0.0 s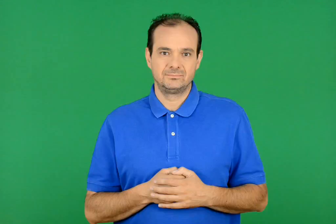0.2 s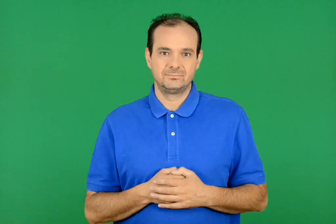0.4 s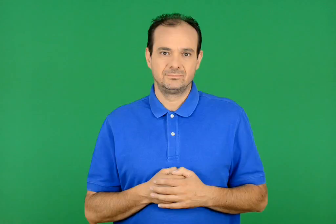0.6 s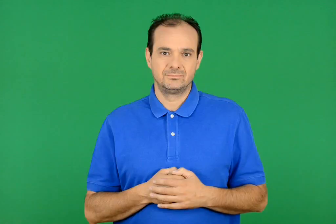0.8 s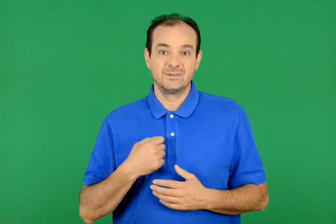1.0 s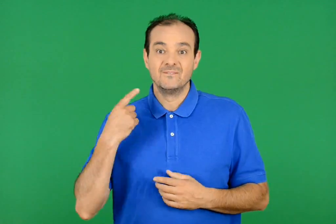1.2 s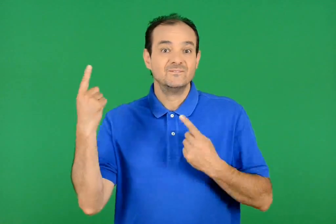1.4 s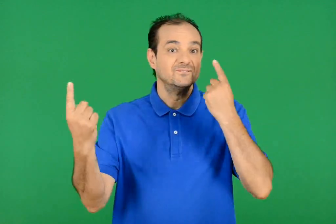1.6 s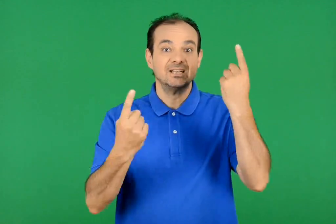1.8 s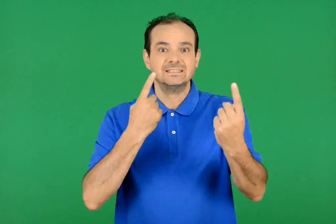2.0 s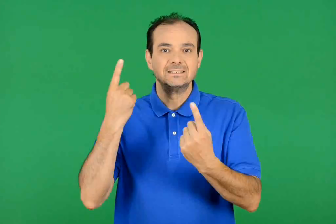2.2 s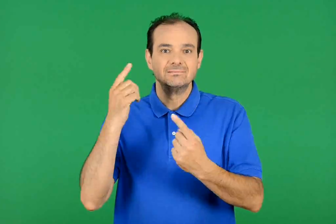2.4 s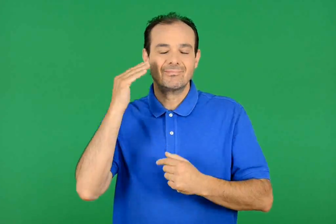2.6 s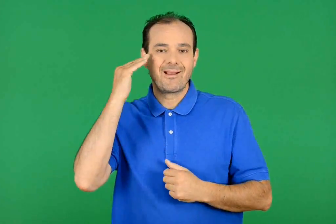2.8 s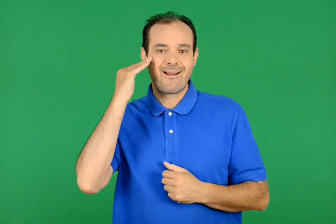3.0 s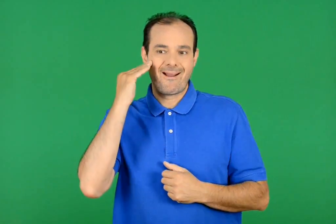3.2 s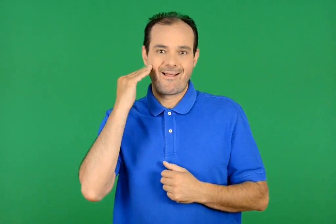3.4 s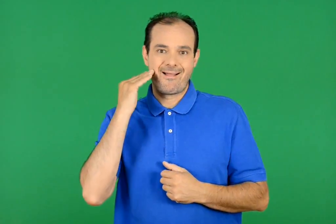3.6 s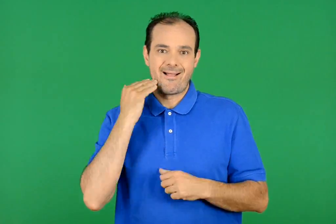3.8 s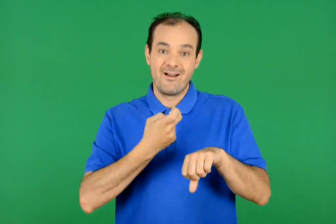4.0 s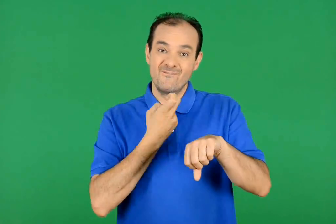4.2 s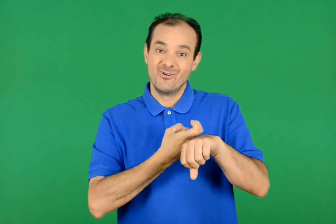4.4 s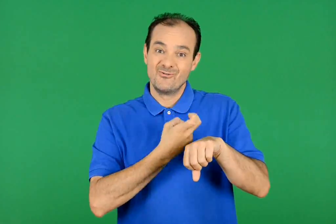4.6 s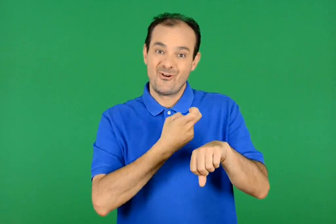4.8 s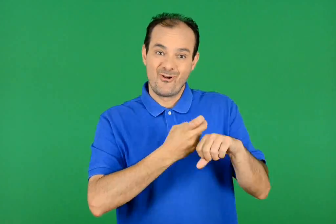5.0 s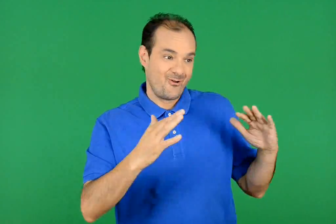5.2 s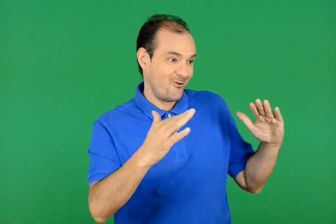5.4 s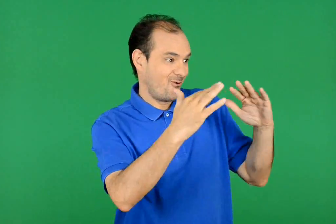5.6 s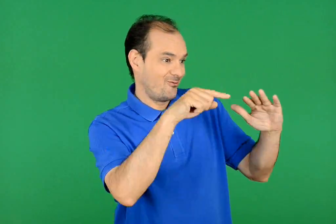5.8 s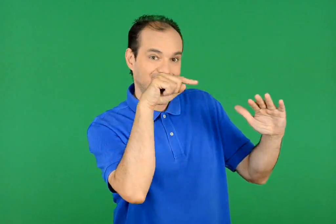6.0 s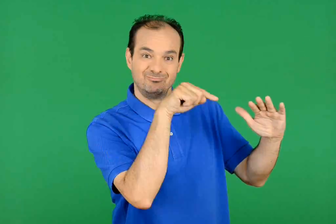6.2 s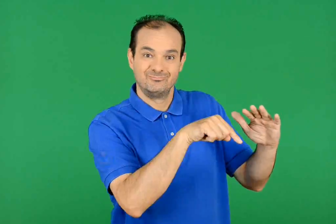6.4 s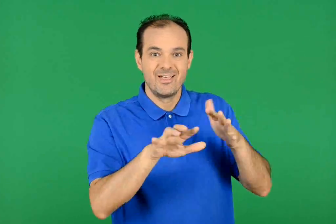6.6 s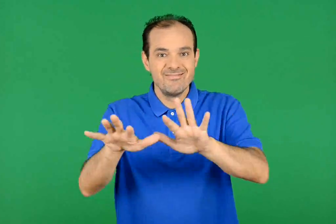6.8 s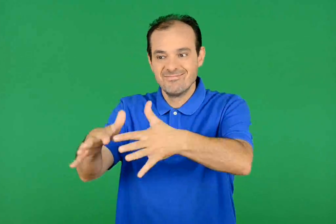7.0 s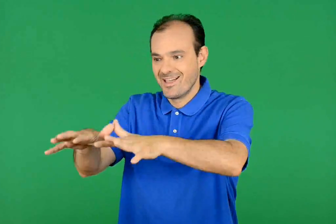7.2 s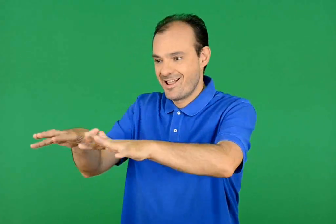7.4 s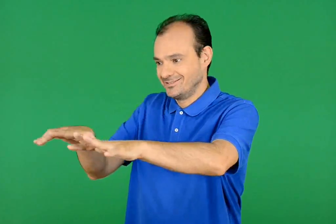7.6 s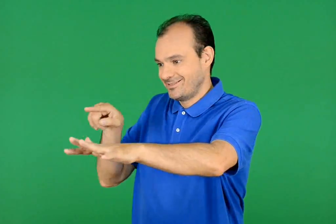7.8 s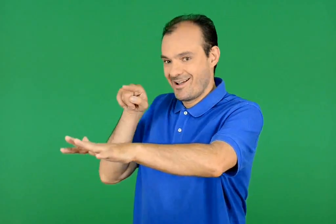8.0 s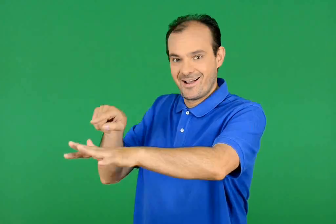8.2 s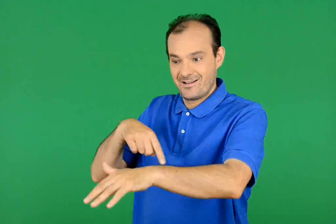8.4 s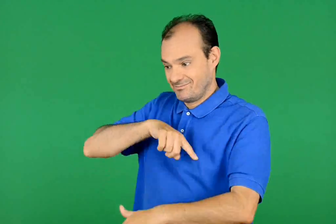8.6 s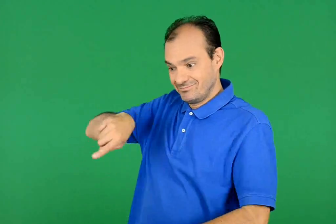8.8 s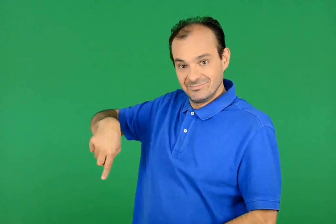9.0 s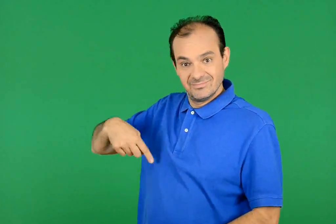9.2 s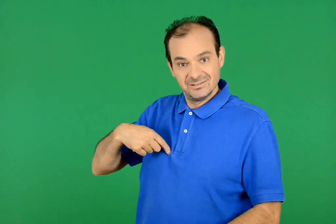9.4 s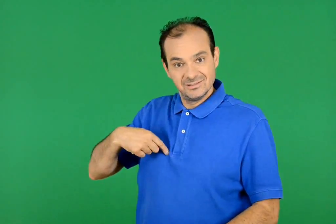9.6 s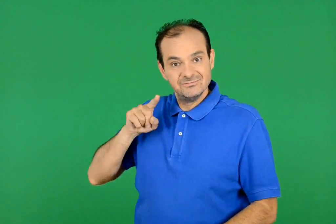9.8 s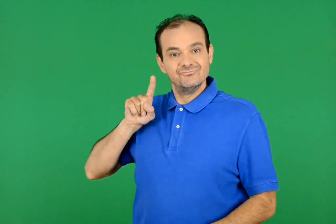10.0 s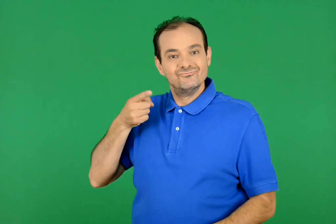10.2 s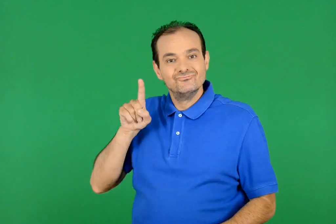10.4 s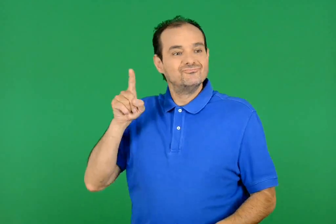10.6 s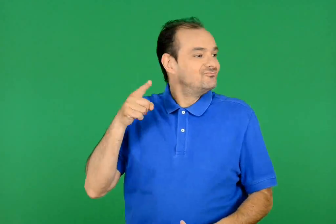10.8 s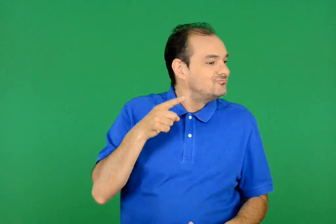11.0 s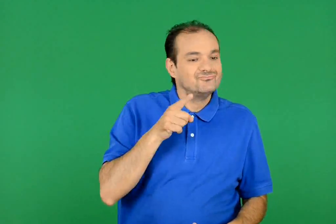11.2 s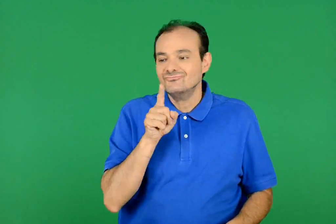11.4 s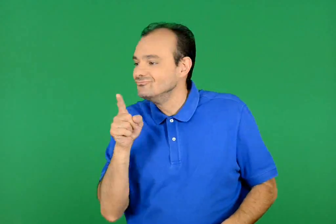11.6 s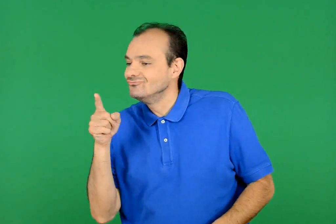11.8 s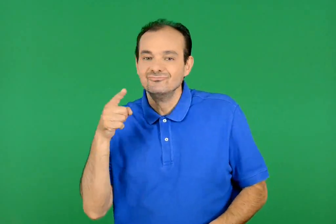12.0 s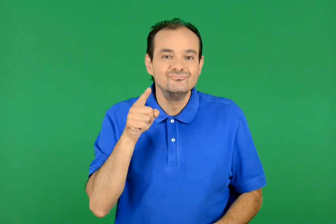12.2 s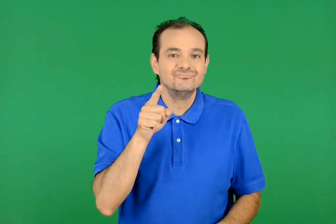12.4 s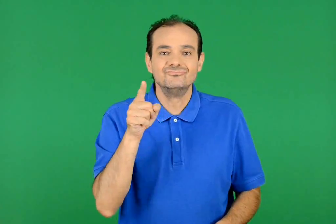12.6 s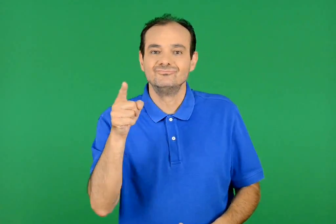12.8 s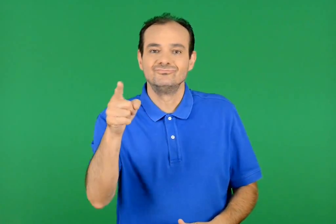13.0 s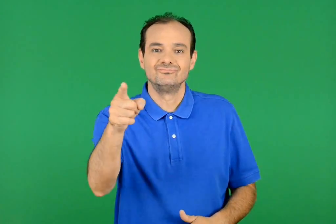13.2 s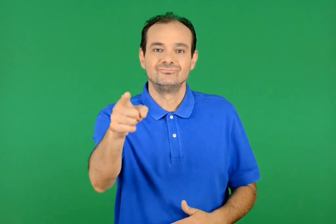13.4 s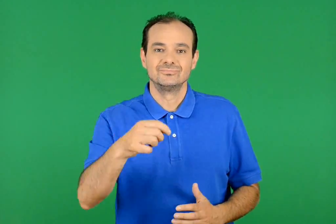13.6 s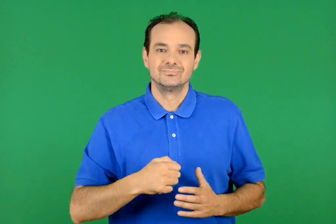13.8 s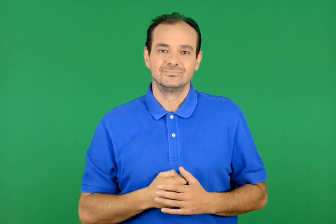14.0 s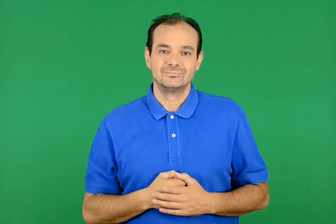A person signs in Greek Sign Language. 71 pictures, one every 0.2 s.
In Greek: ταξιδεύουμε στη μαγευτική φύση , στο βουνό και στη θάλασσα
